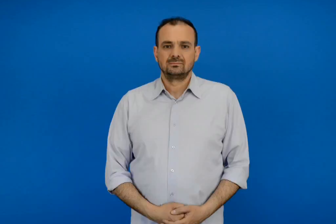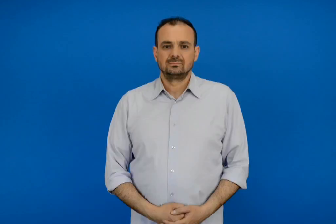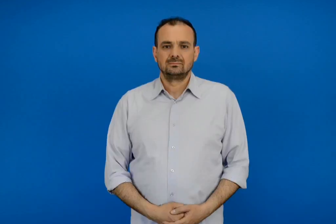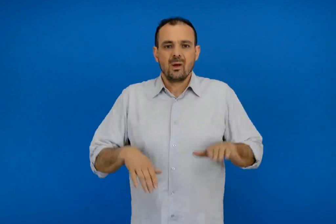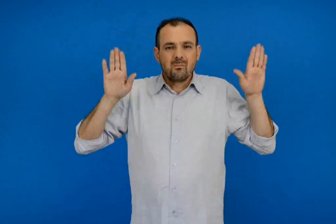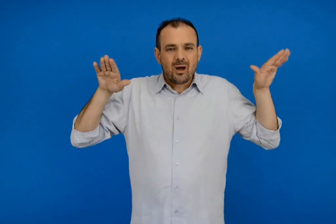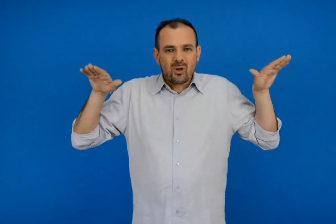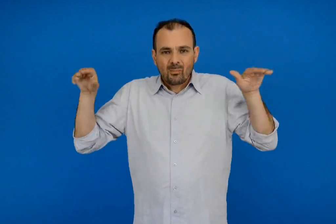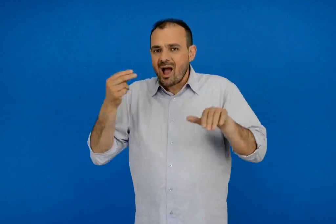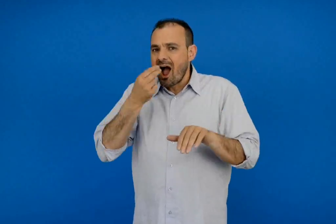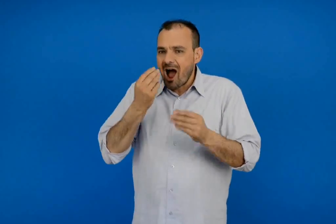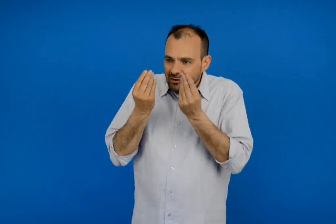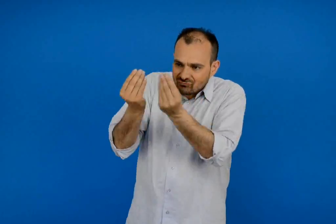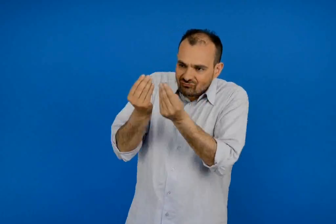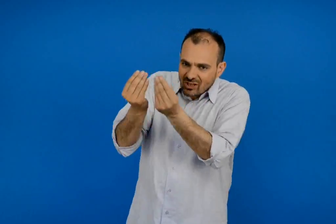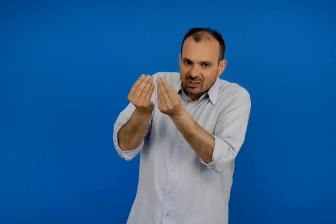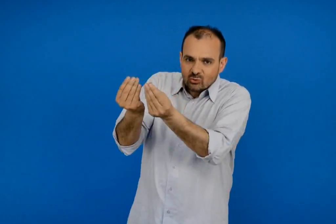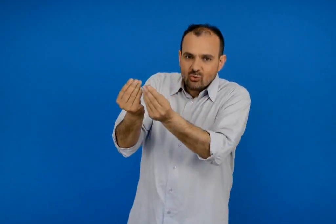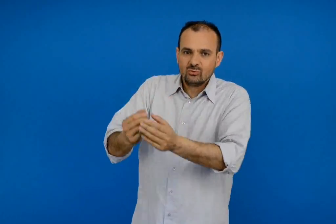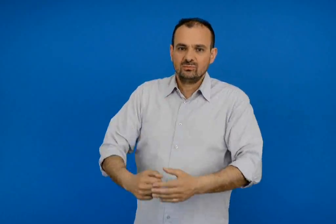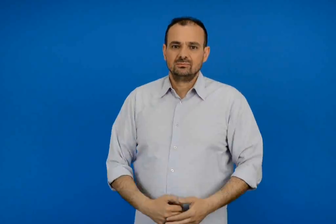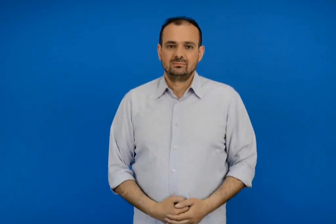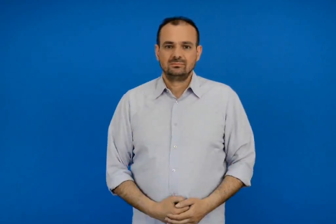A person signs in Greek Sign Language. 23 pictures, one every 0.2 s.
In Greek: ταΐζω τα πουλιά
